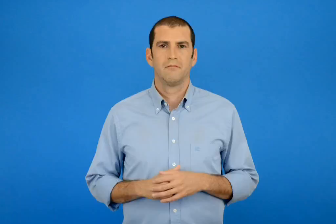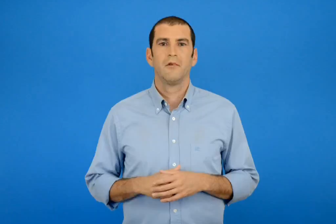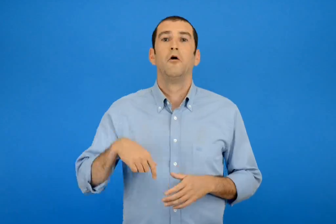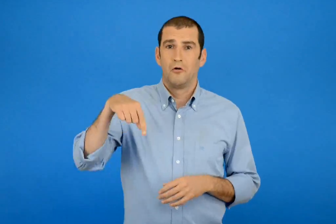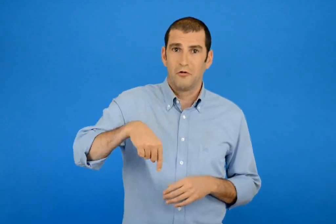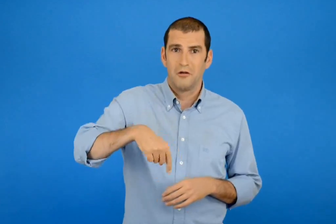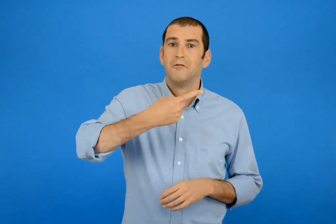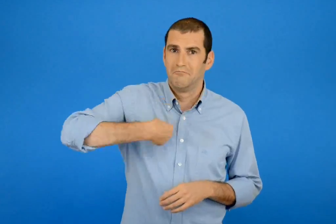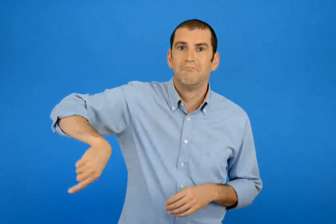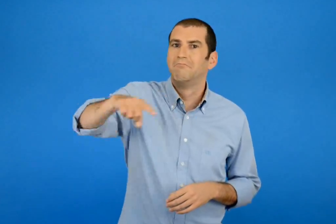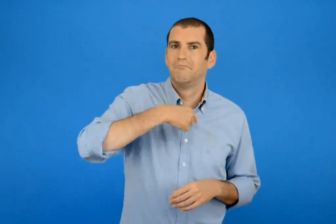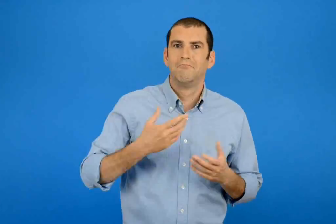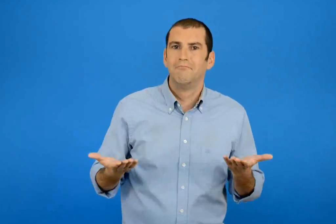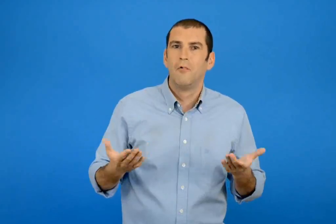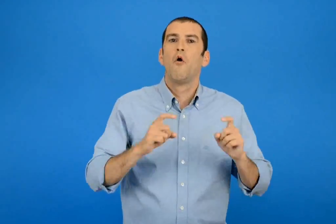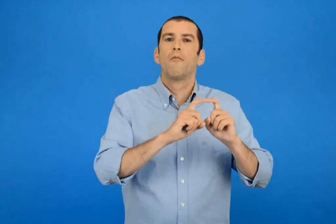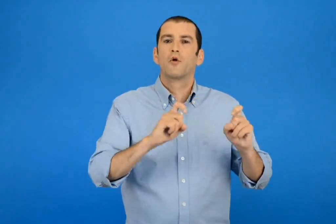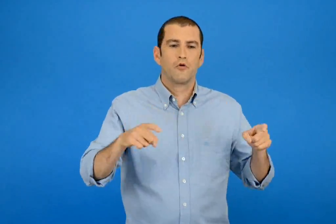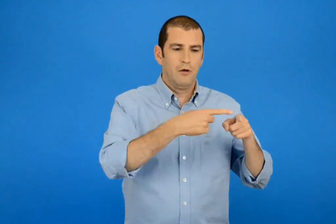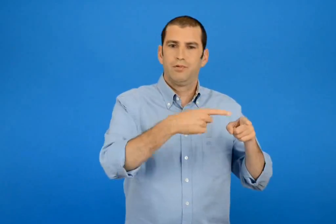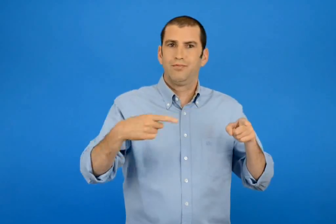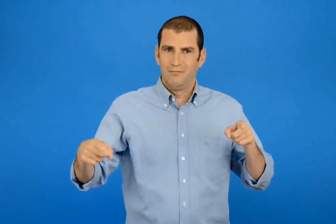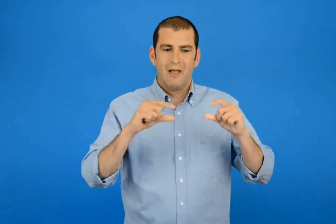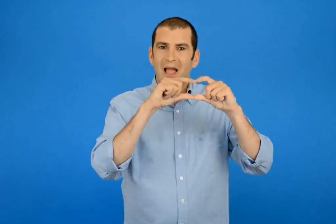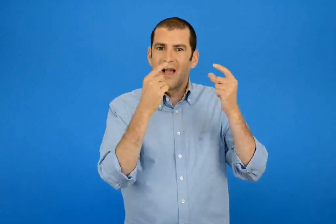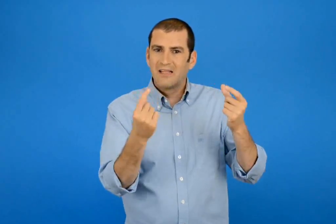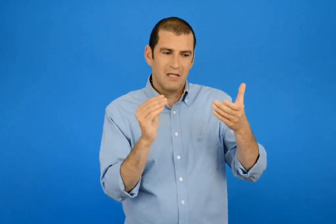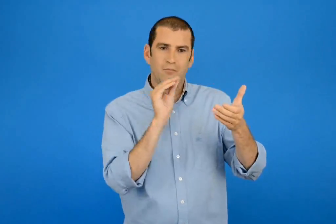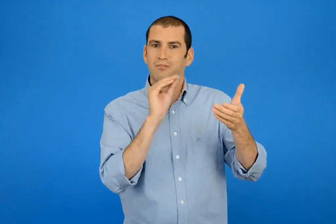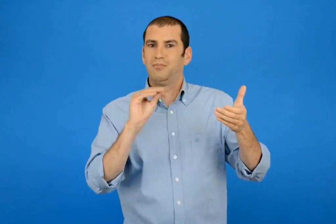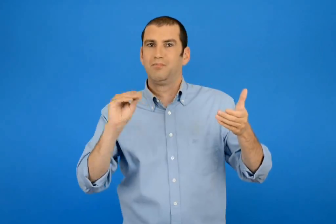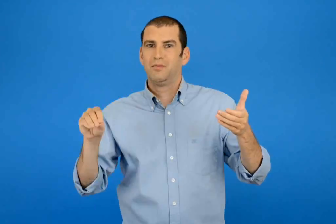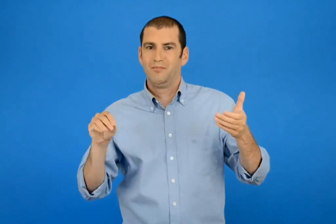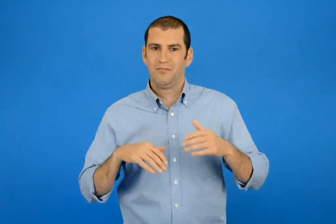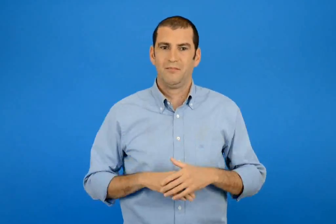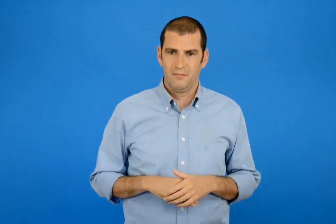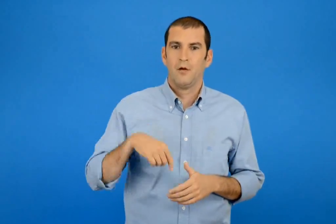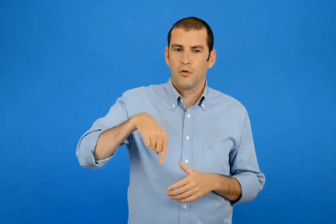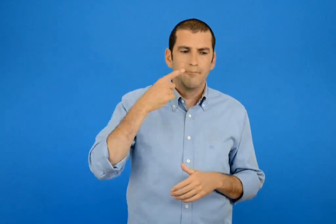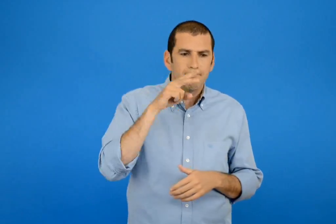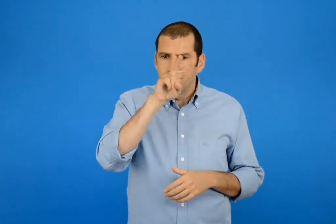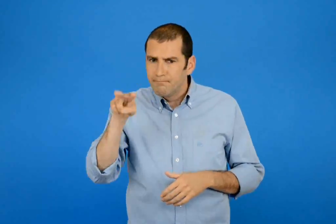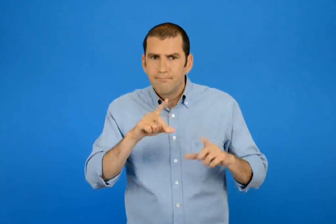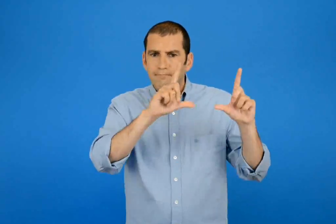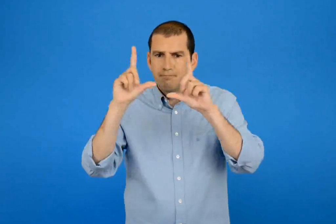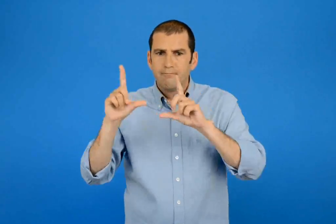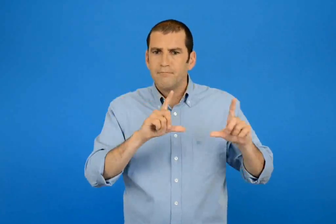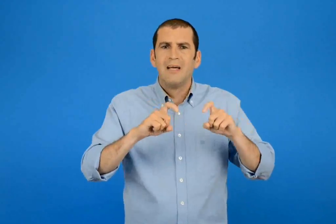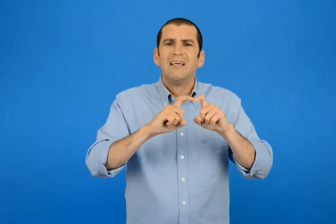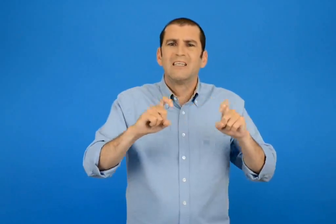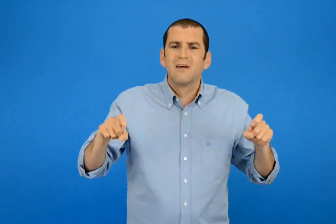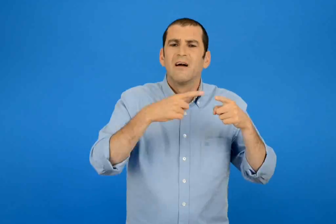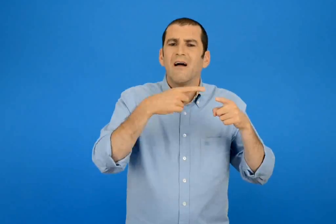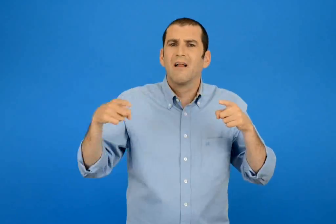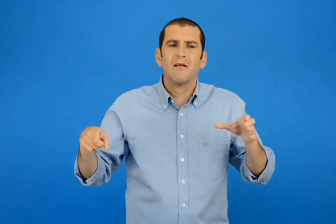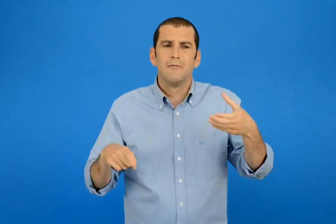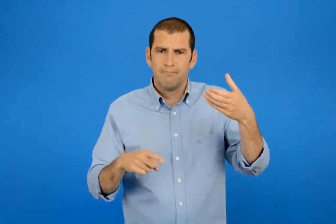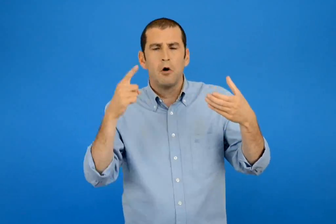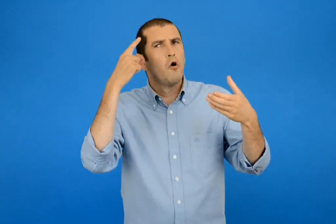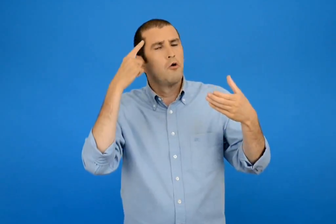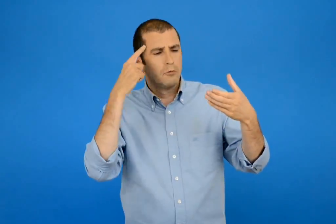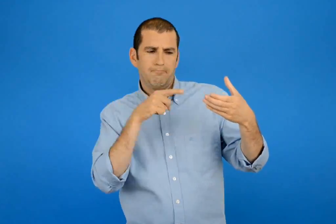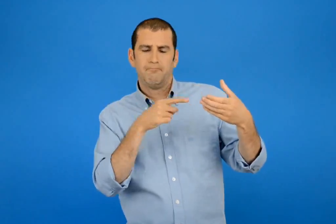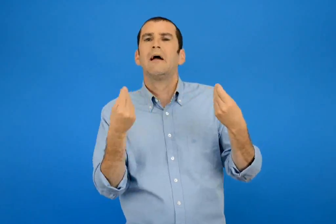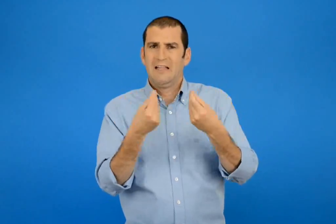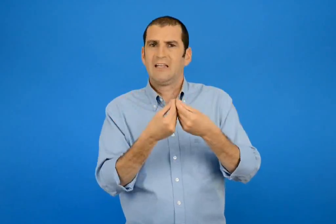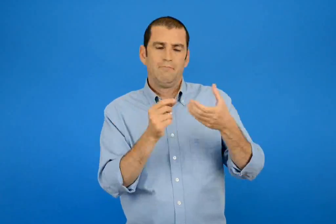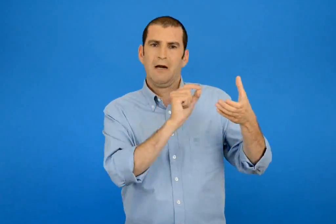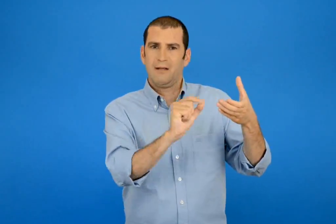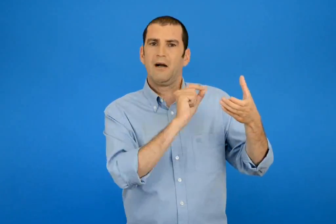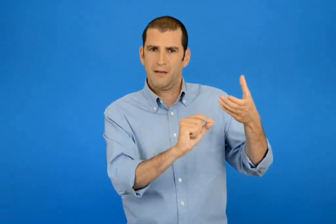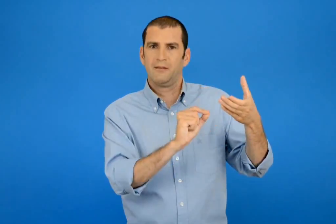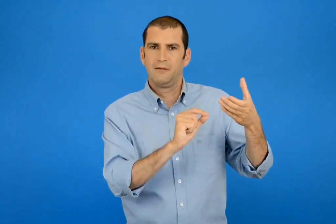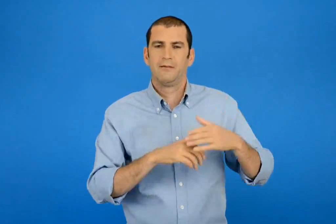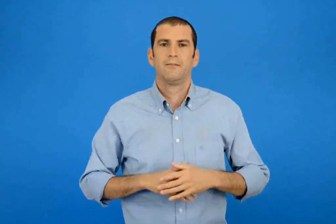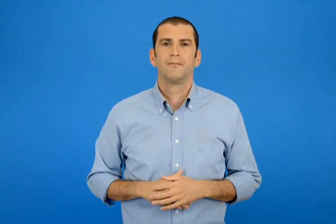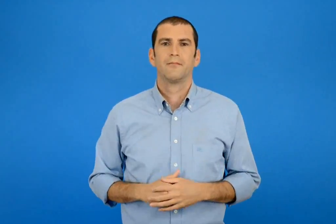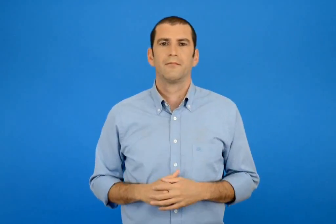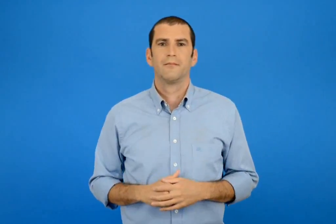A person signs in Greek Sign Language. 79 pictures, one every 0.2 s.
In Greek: ωρά να φτιάξουμε ετικέτες προϊόντων γράψε πάνω στις συσκευασίες οτιδήποτε νομίζεις πως χρειάζεται
